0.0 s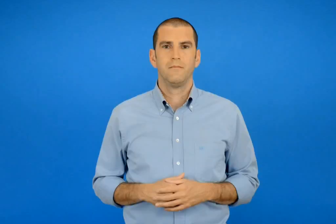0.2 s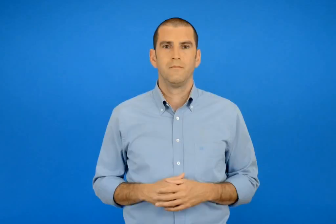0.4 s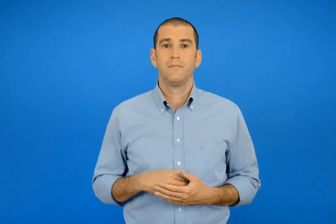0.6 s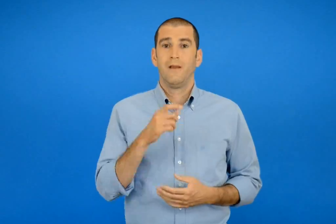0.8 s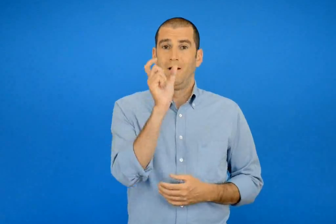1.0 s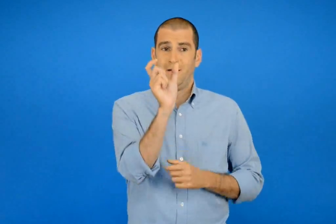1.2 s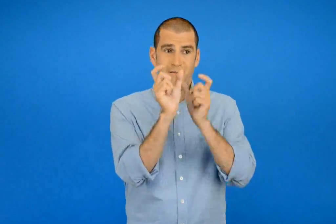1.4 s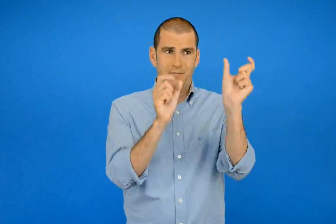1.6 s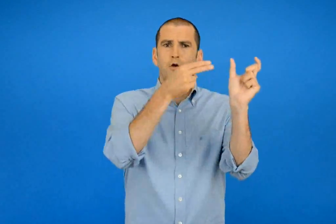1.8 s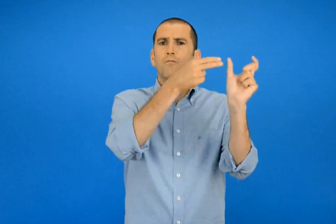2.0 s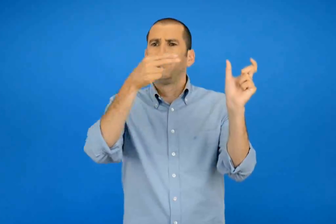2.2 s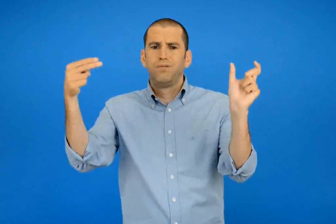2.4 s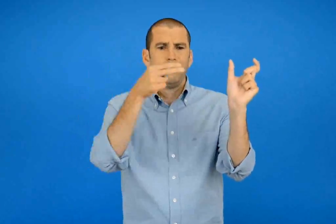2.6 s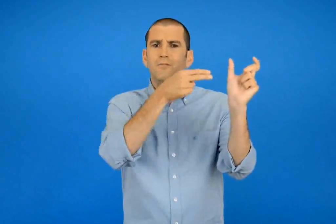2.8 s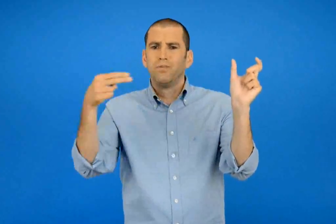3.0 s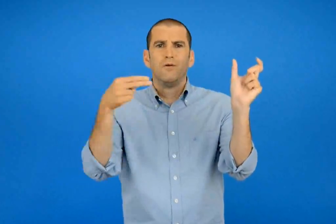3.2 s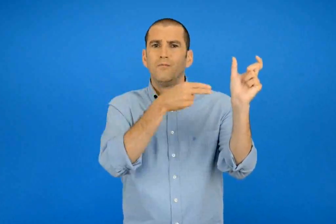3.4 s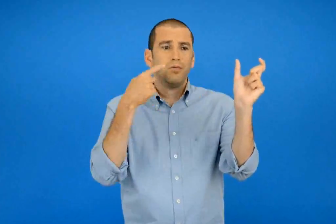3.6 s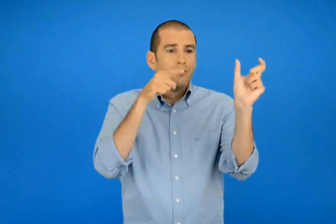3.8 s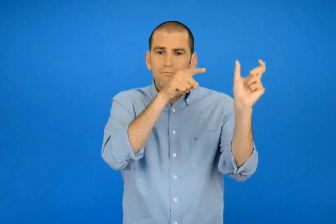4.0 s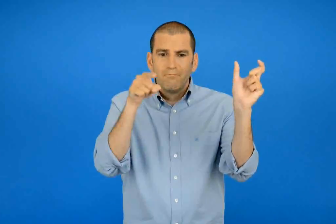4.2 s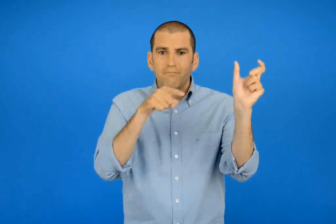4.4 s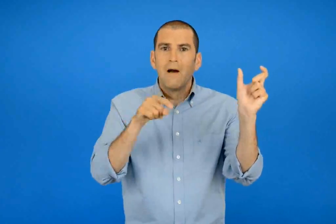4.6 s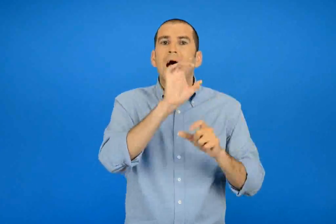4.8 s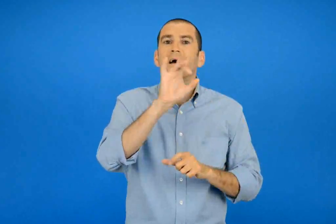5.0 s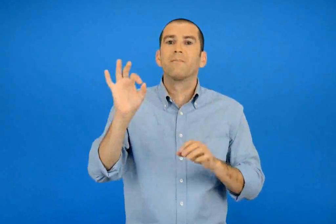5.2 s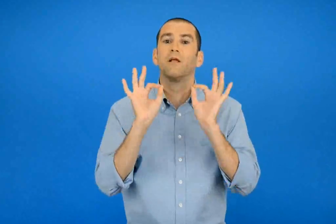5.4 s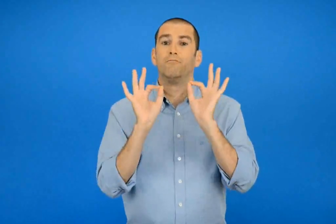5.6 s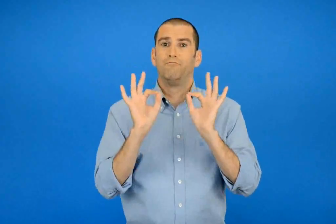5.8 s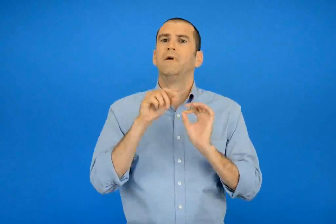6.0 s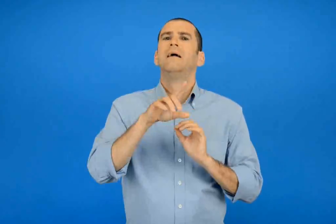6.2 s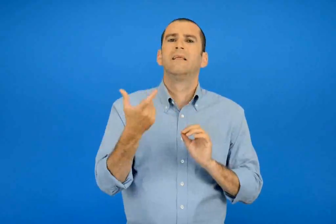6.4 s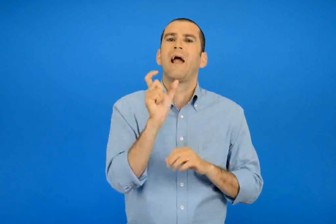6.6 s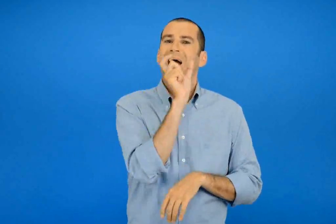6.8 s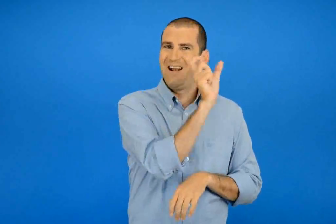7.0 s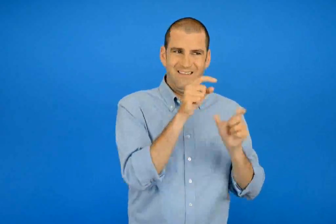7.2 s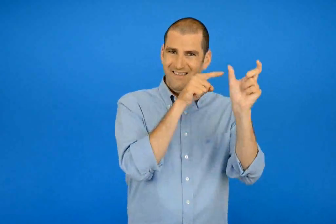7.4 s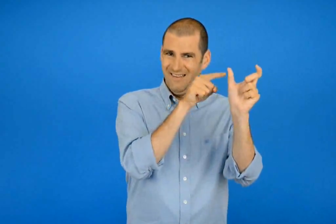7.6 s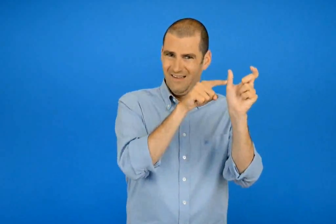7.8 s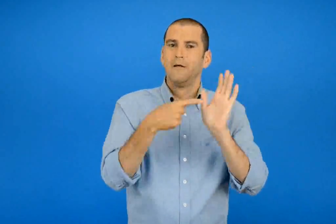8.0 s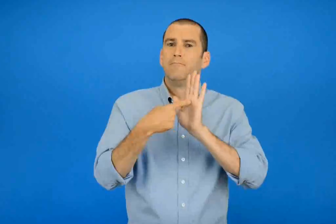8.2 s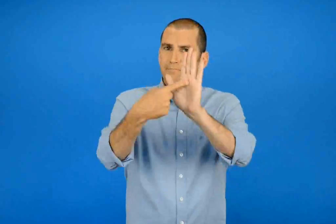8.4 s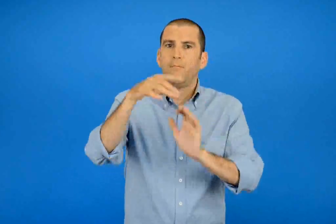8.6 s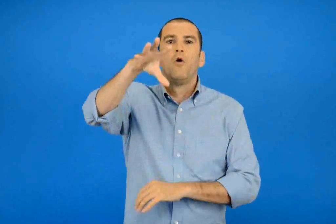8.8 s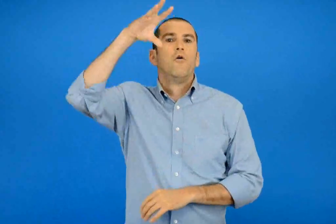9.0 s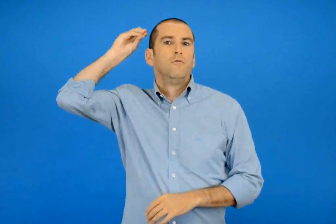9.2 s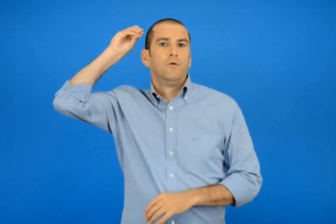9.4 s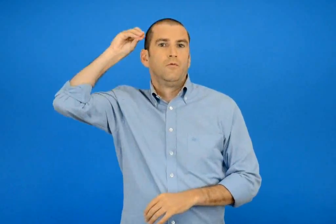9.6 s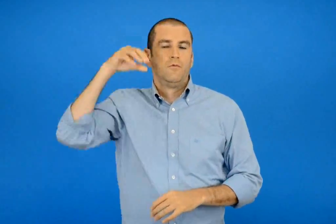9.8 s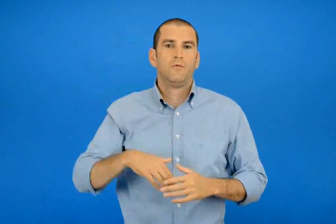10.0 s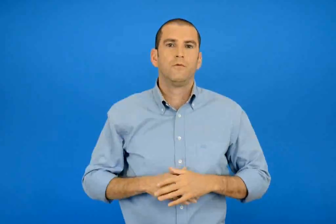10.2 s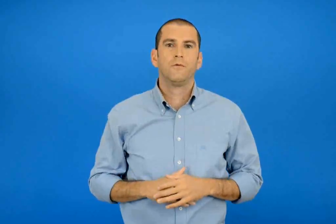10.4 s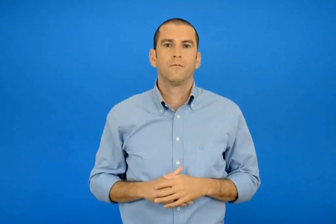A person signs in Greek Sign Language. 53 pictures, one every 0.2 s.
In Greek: η φράση με κανονικά γράμματα είναι ο ορισμός της λέξης
